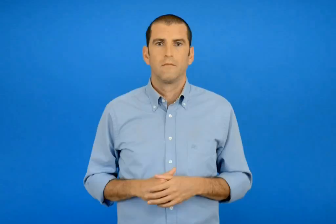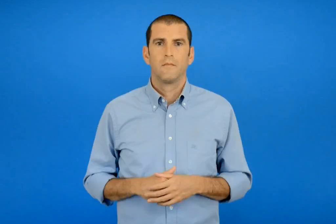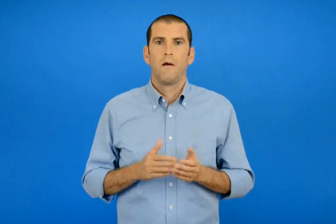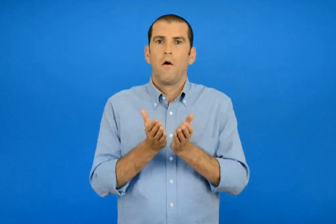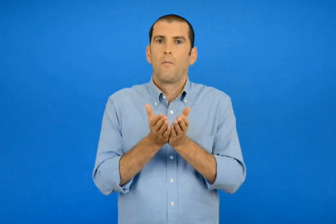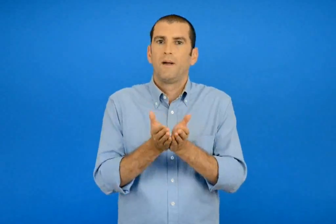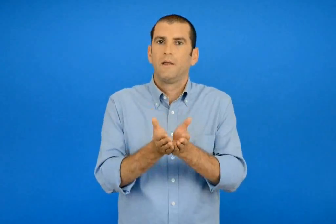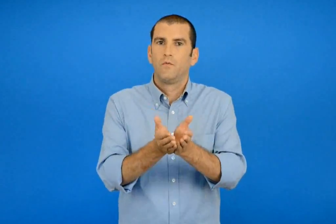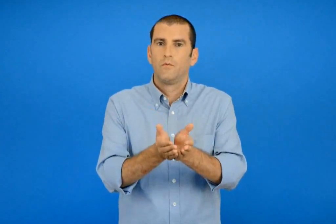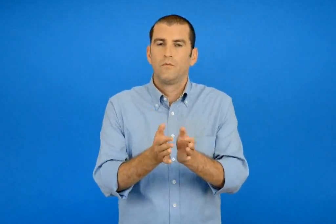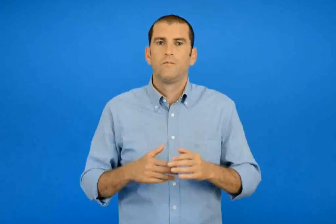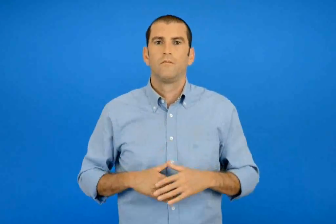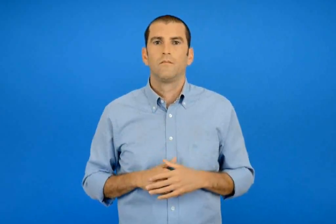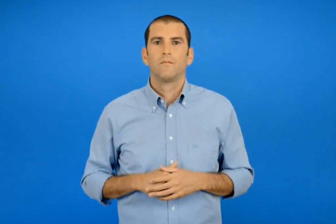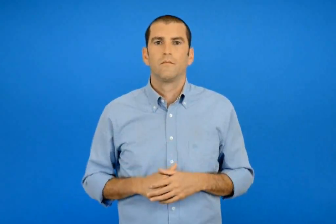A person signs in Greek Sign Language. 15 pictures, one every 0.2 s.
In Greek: πλοίο
